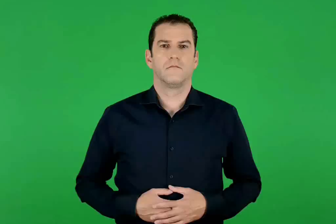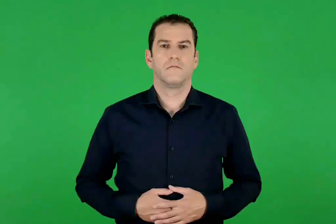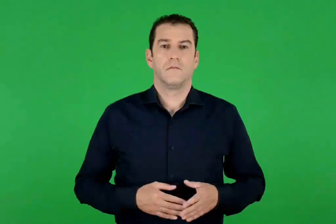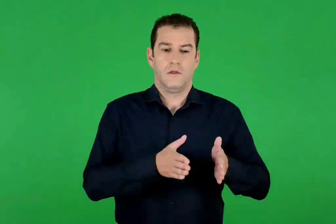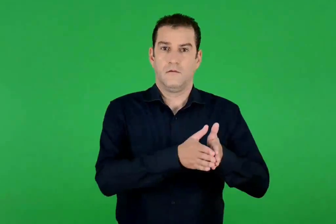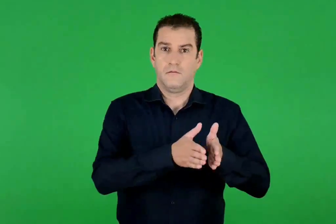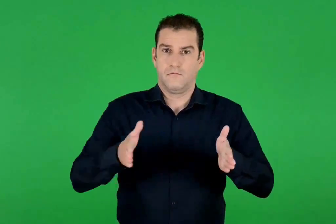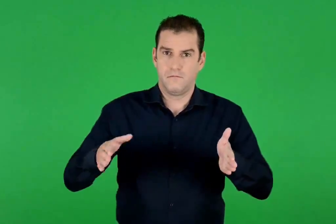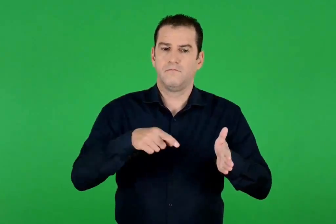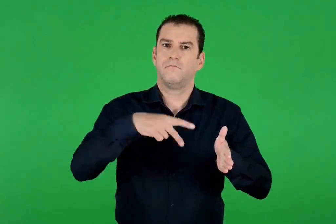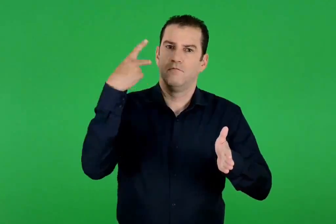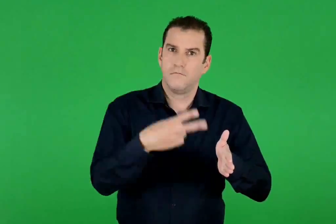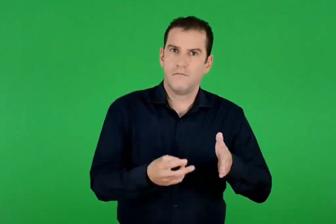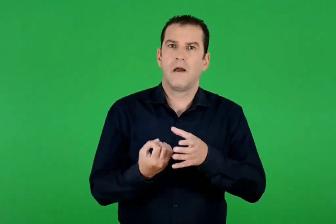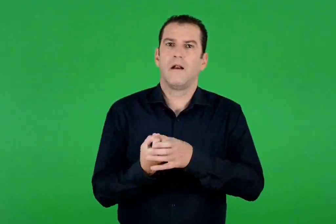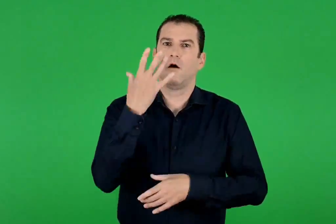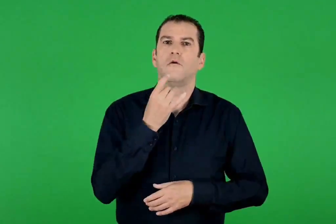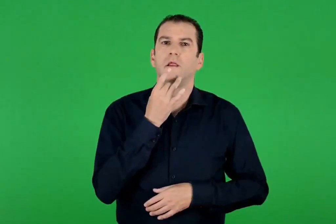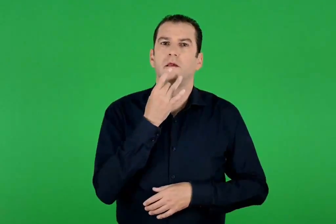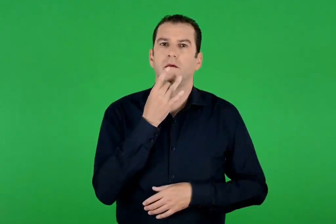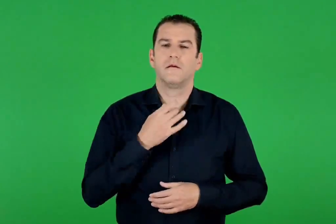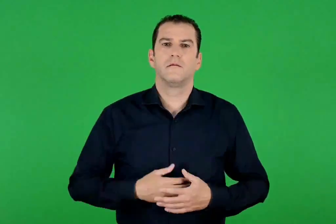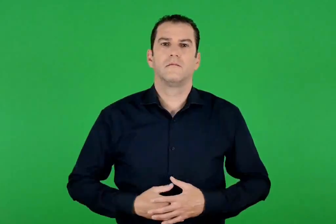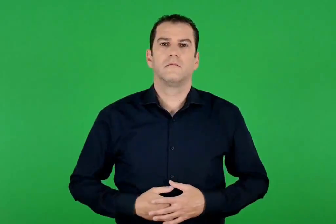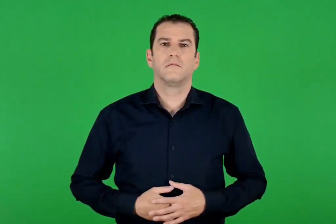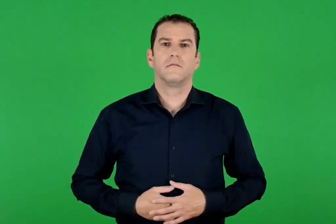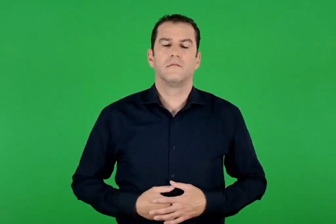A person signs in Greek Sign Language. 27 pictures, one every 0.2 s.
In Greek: νεολιθική εποχή
